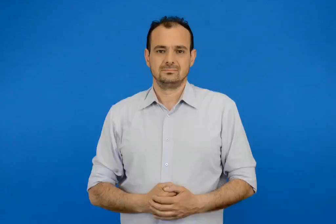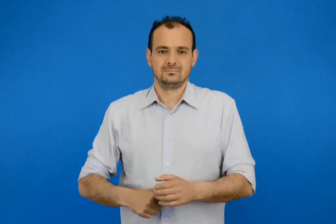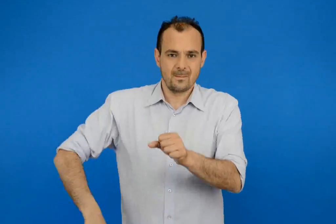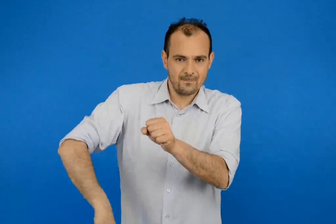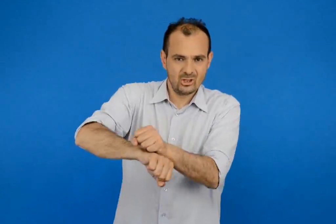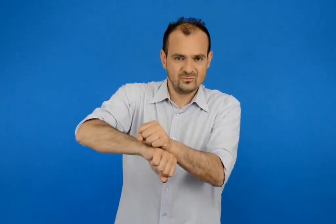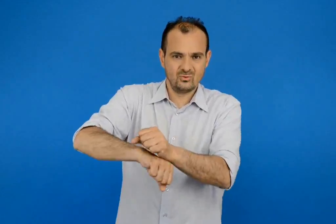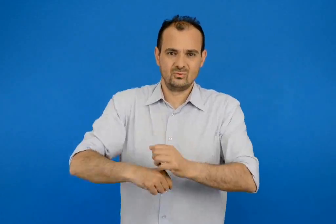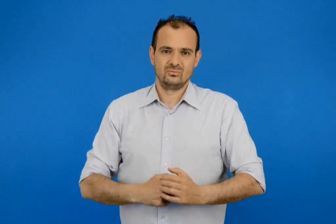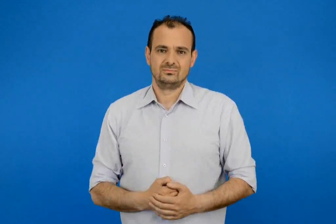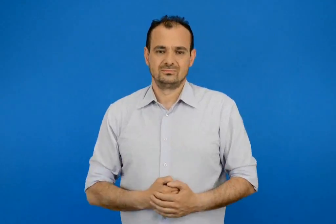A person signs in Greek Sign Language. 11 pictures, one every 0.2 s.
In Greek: ποδόσφαιρο
